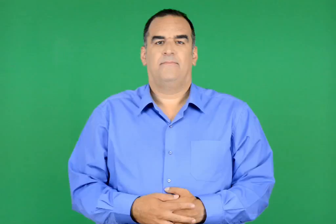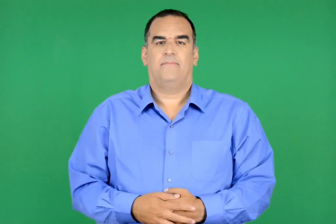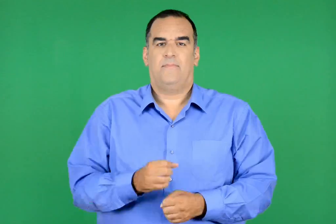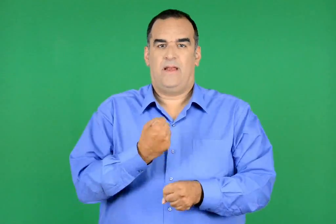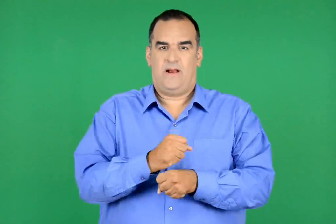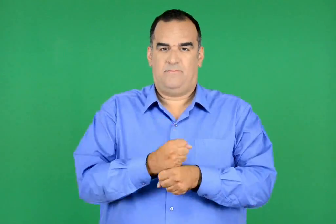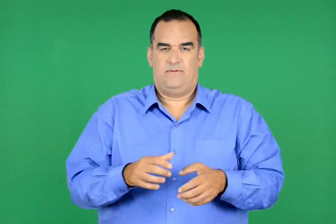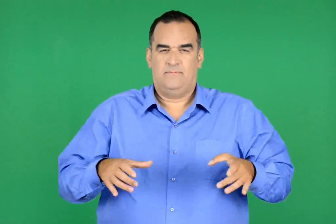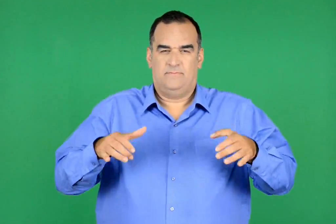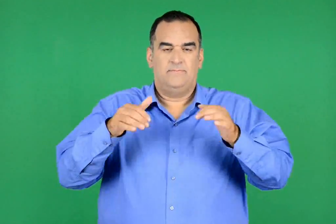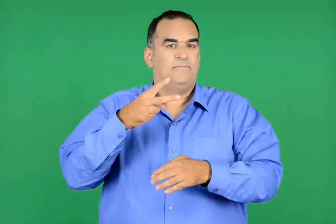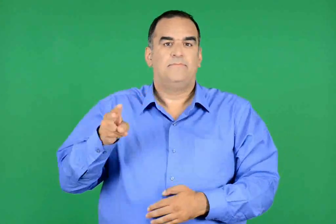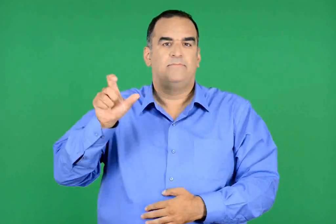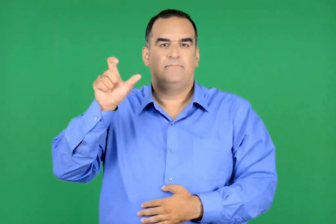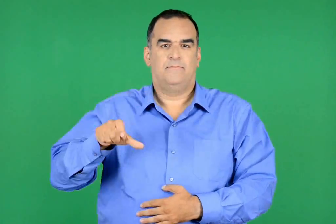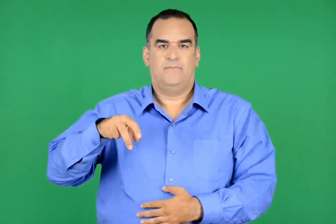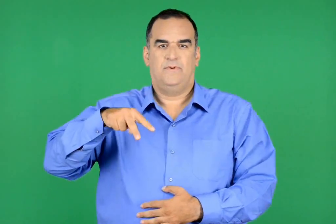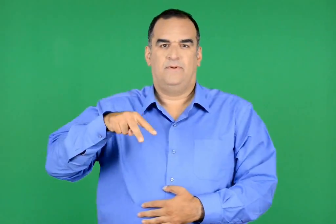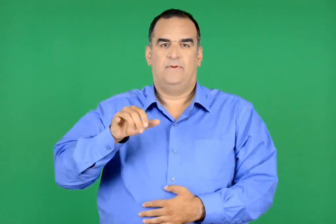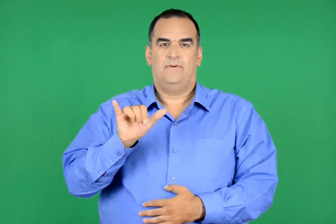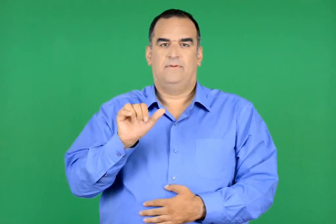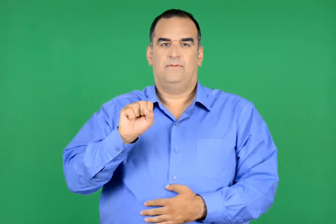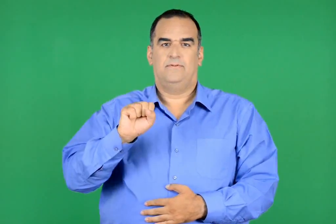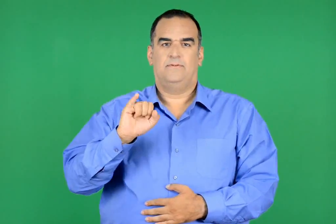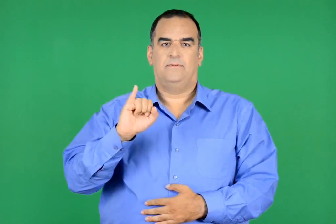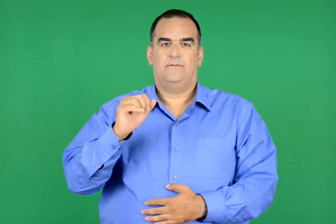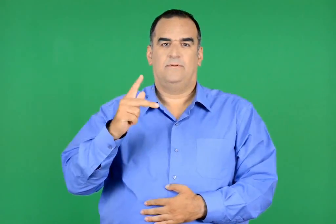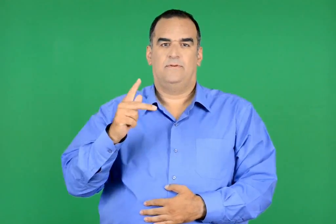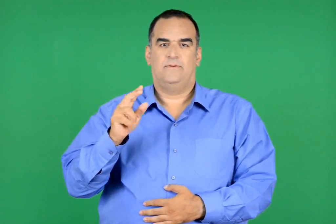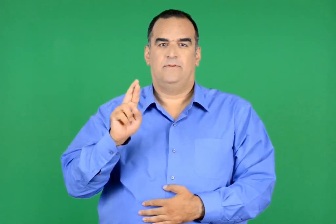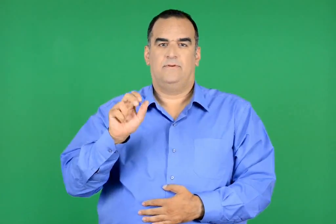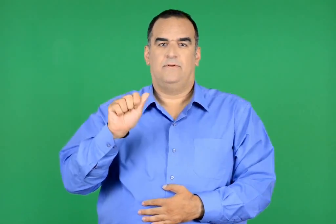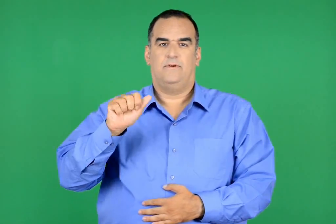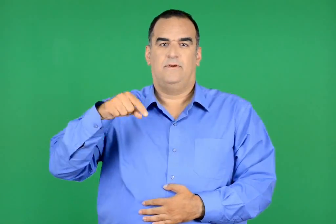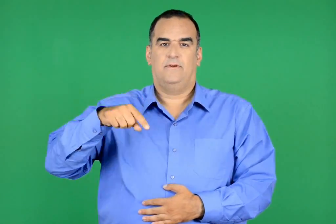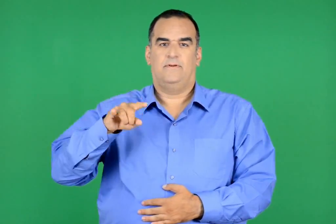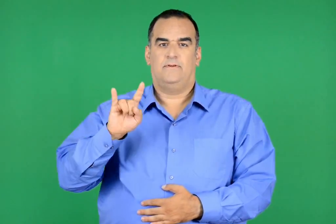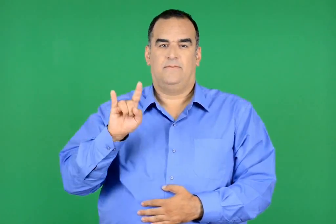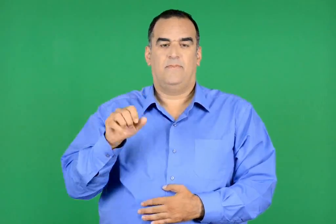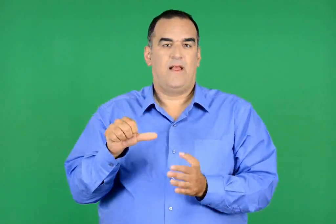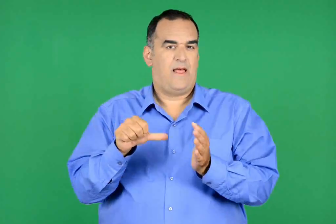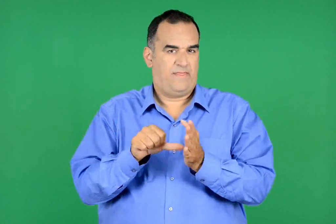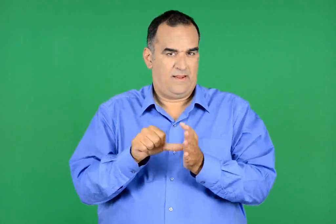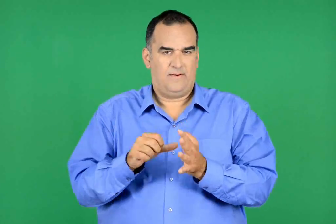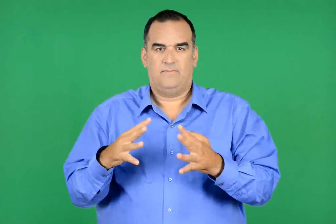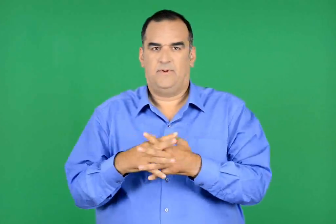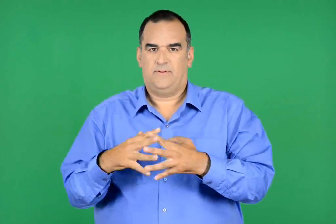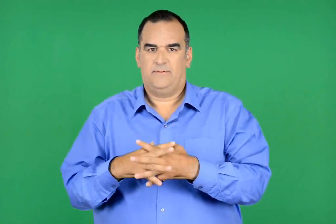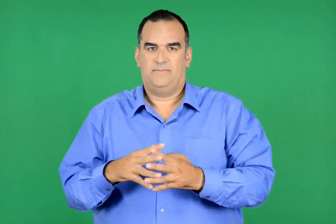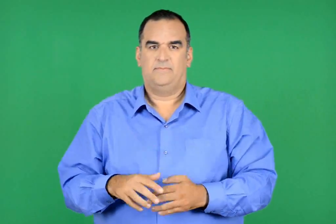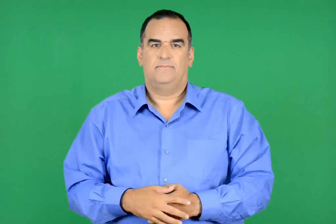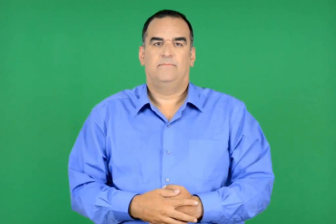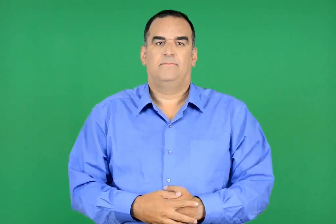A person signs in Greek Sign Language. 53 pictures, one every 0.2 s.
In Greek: το μνημείο του λυσικράτη αθήνα , πλάκα
